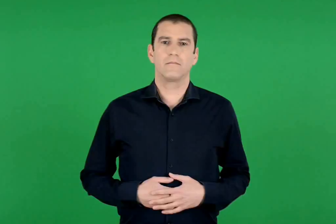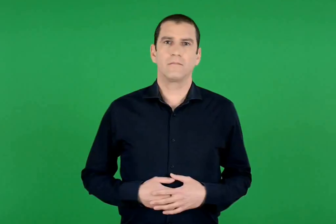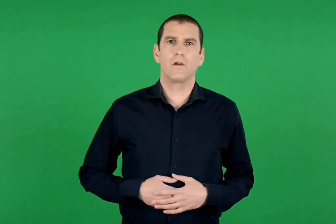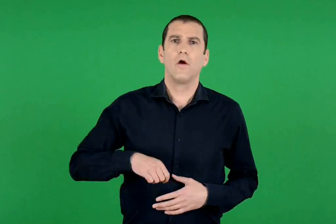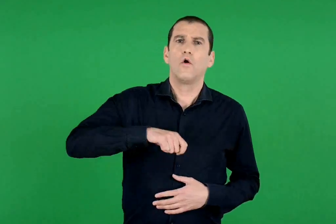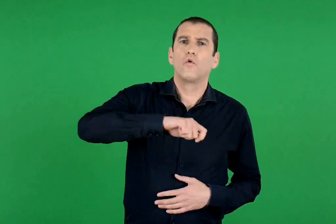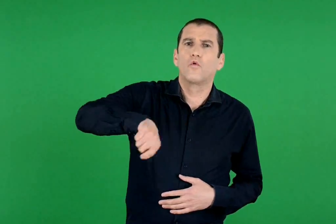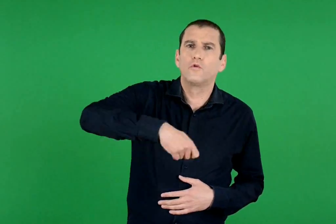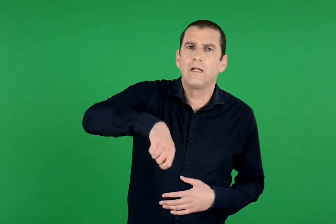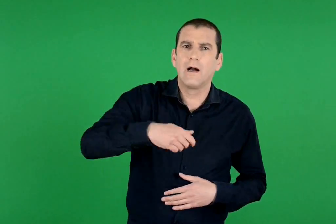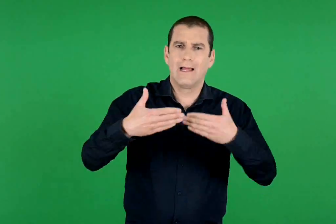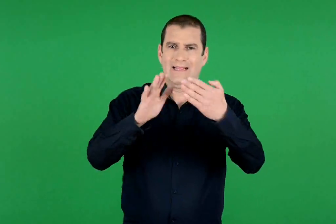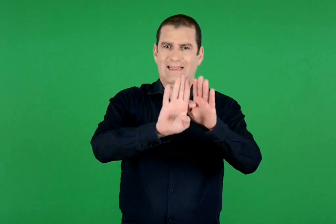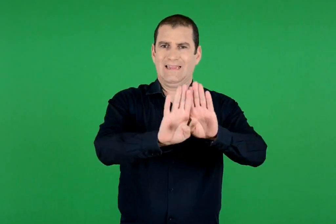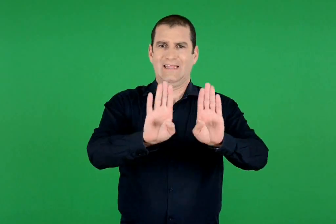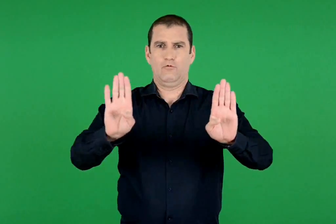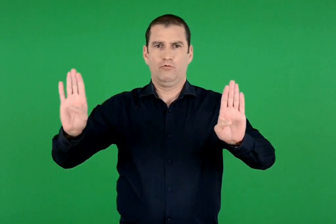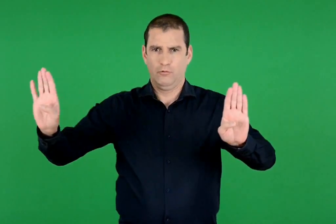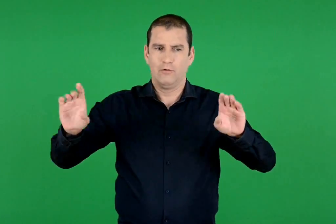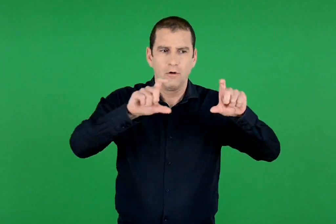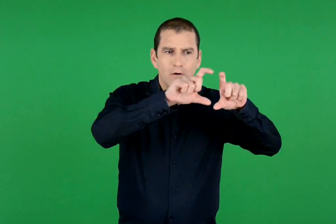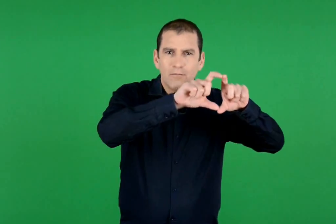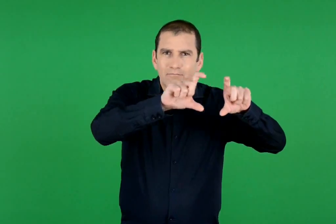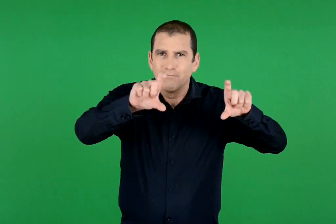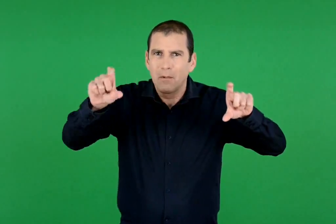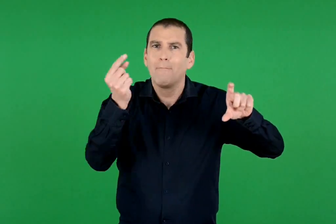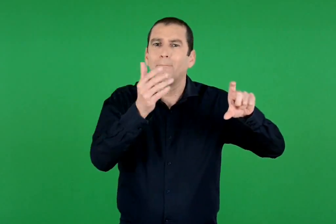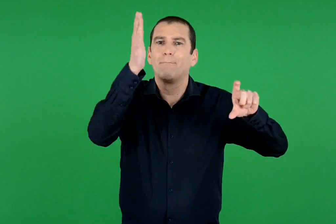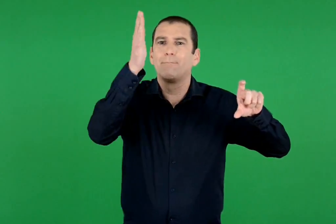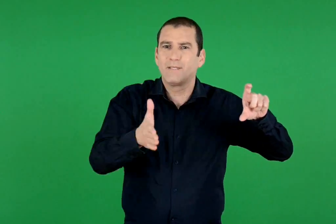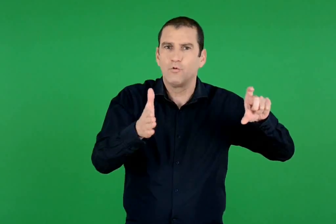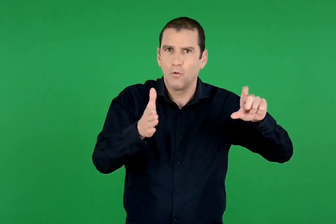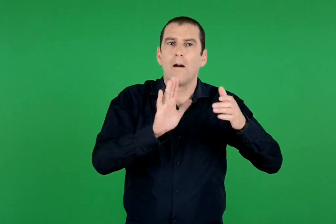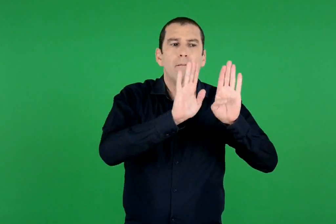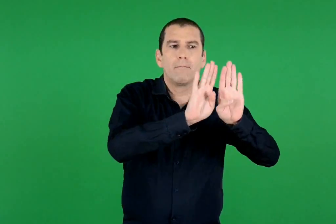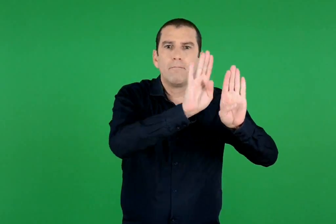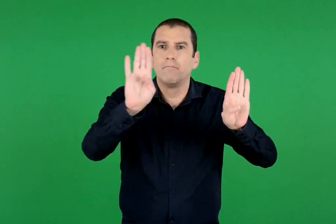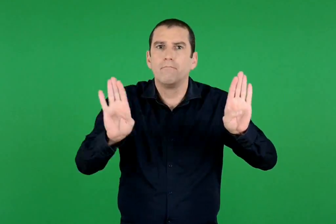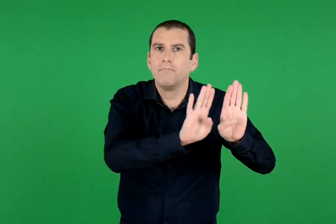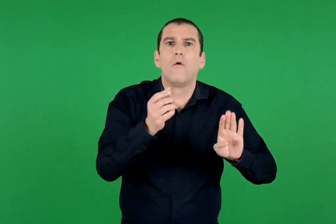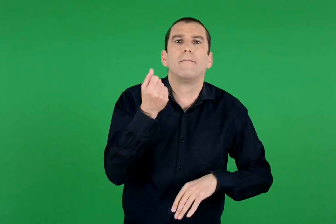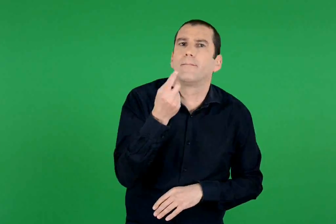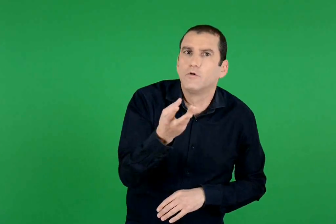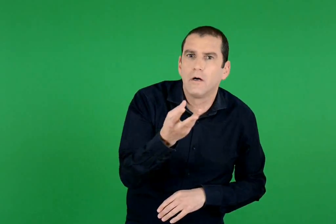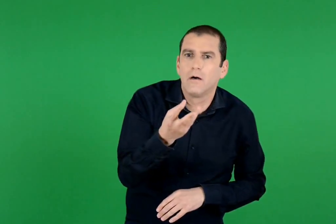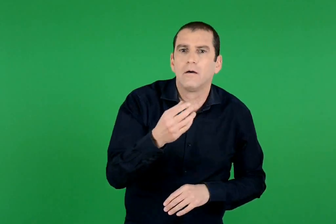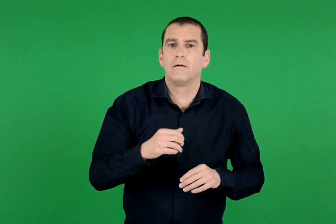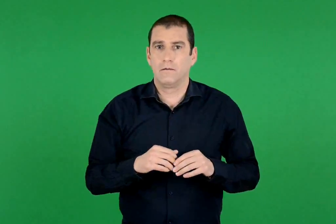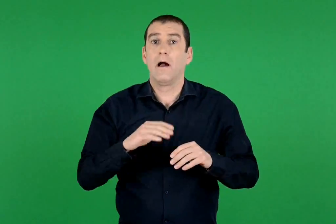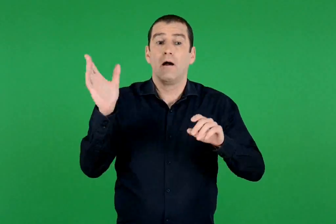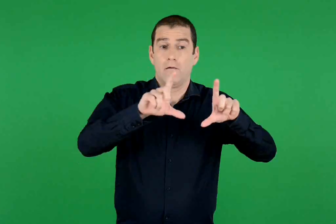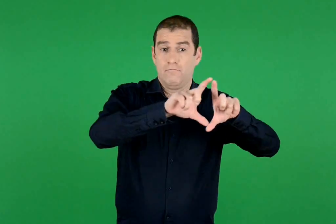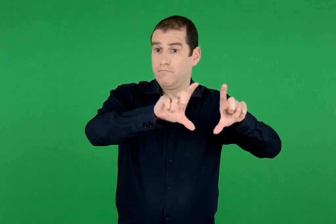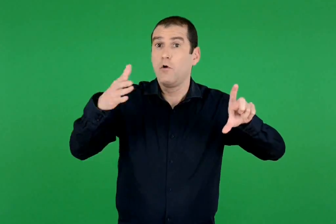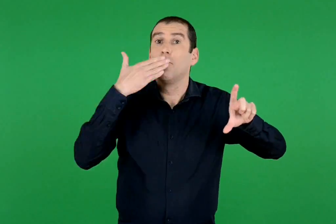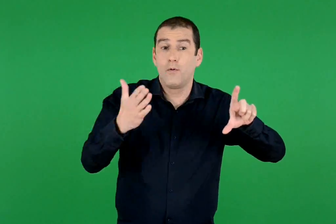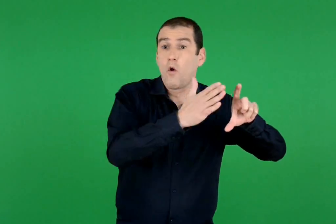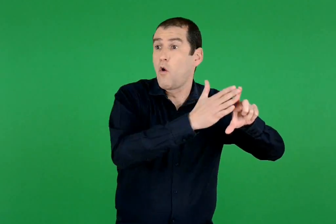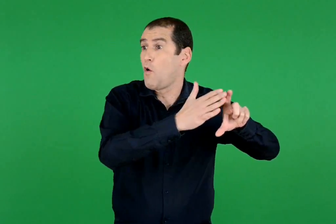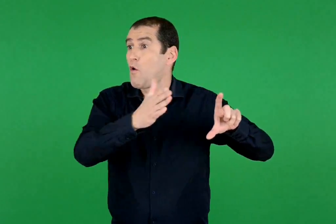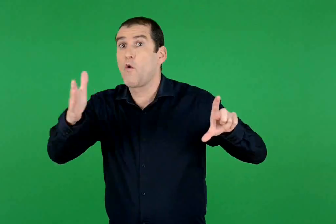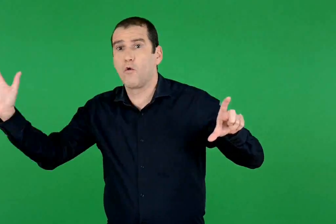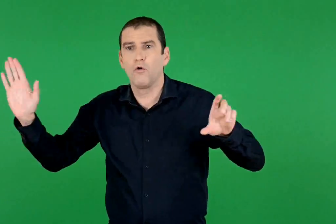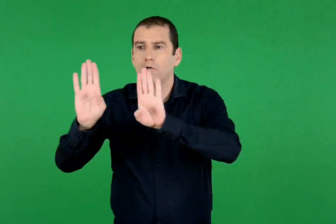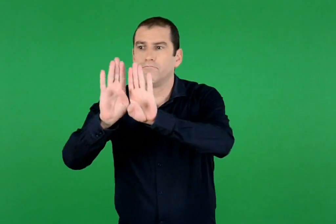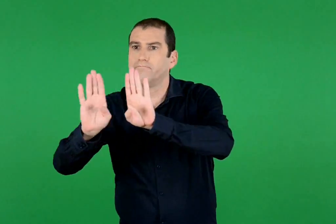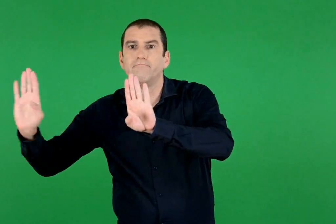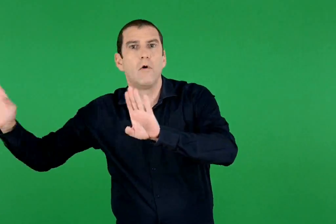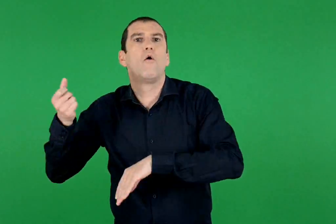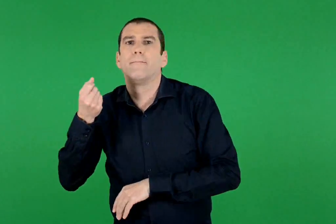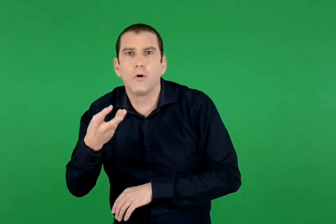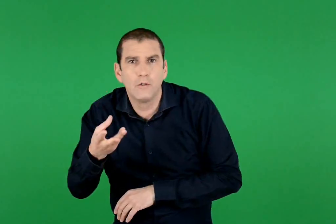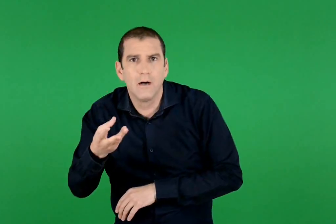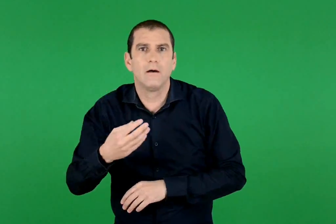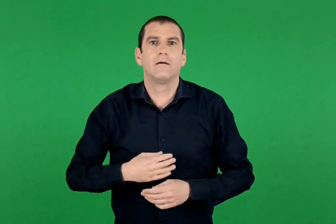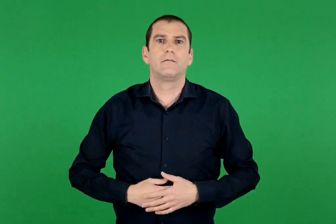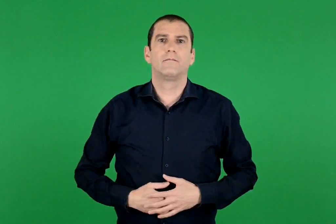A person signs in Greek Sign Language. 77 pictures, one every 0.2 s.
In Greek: πόσα πλακάκια χρειάστηκαν , για να γίνει η μισή μπορντούρα στον τοίχο της κουζίνας ; πόσα θα χρειαστούν , για να γίνει ολόκληρη ;
